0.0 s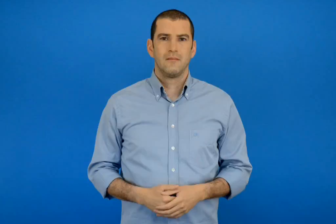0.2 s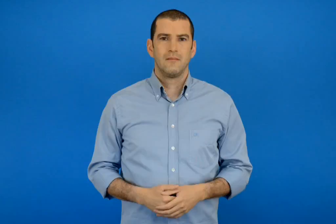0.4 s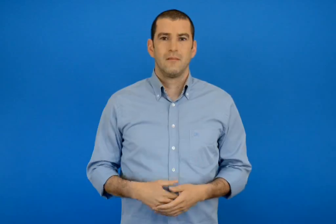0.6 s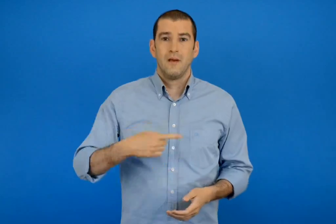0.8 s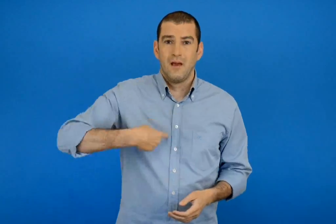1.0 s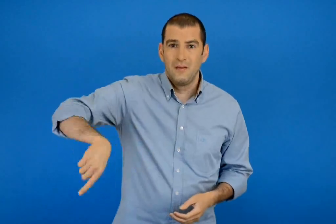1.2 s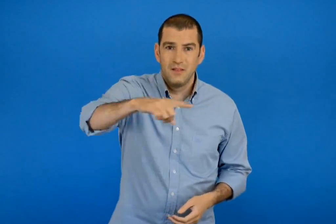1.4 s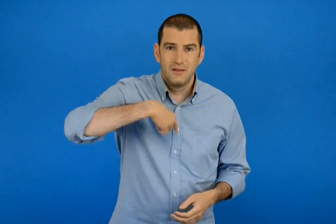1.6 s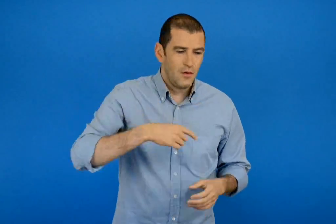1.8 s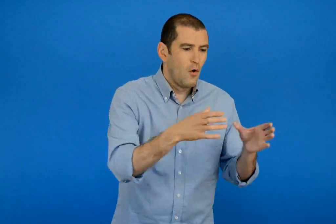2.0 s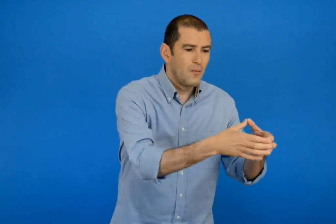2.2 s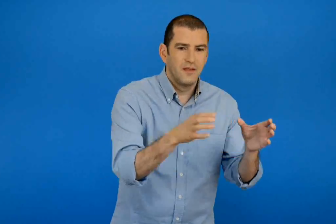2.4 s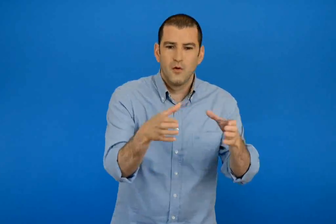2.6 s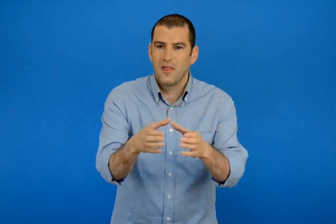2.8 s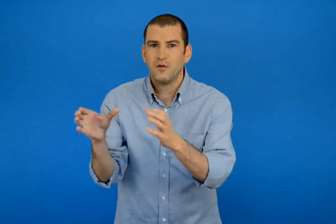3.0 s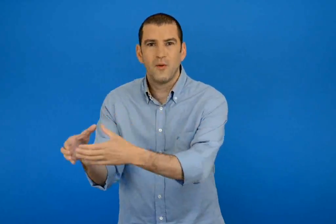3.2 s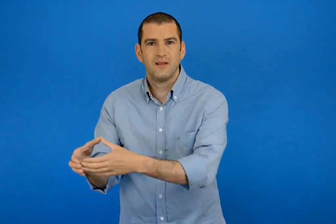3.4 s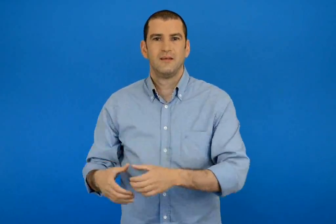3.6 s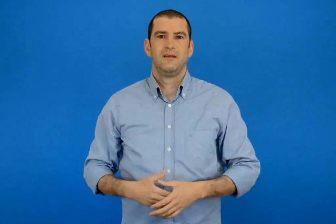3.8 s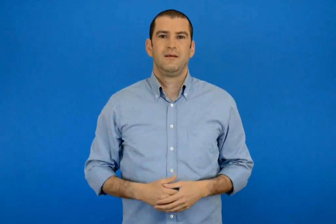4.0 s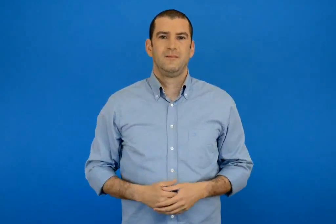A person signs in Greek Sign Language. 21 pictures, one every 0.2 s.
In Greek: γινόμαστε ομάδες
